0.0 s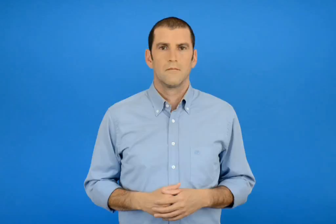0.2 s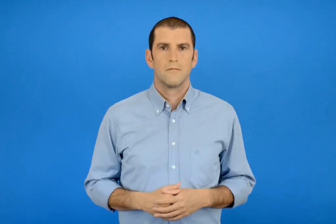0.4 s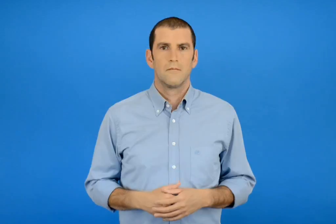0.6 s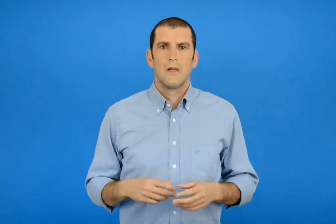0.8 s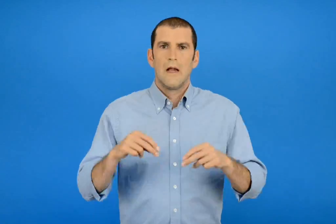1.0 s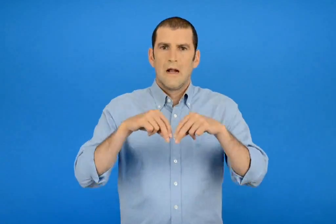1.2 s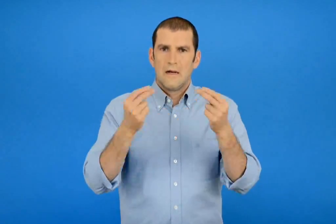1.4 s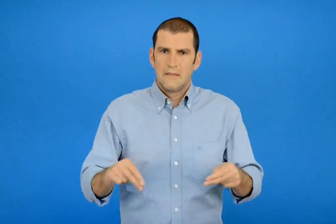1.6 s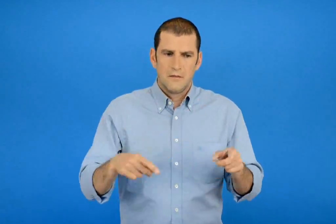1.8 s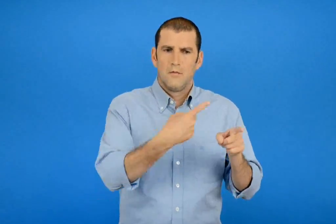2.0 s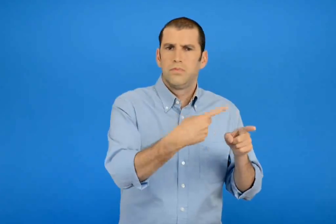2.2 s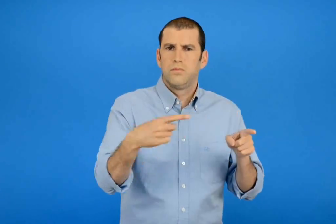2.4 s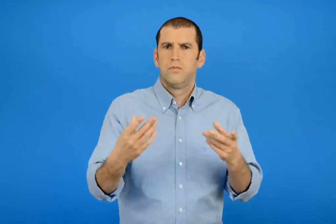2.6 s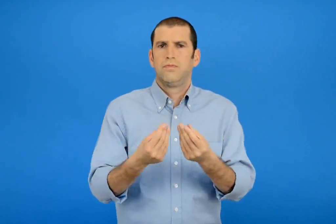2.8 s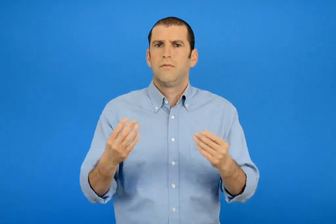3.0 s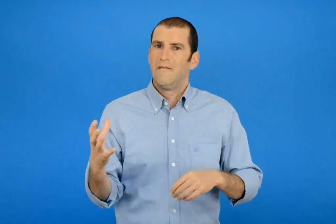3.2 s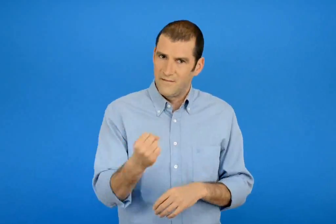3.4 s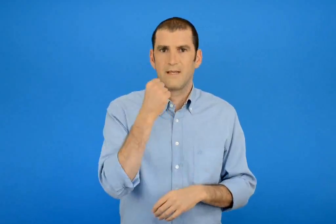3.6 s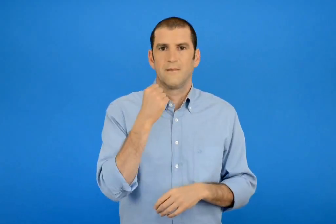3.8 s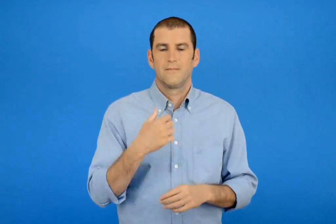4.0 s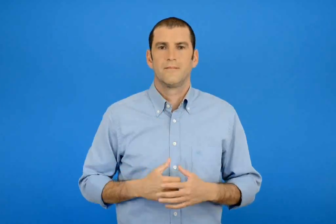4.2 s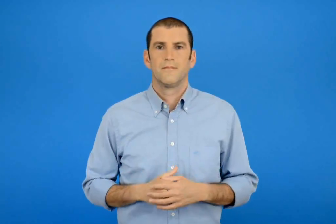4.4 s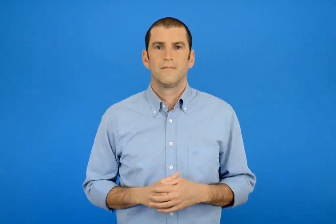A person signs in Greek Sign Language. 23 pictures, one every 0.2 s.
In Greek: βρήκα πολλές διαφορετικές λύσεις
